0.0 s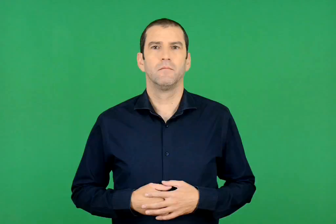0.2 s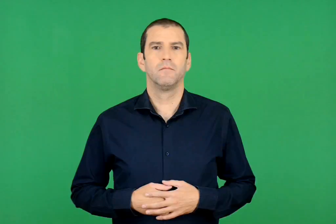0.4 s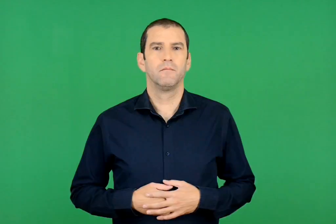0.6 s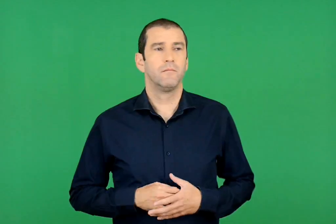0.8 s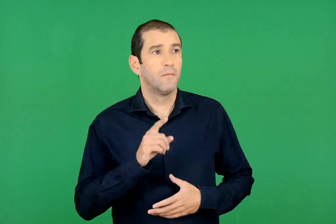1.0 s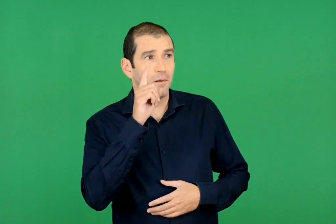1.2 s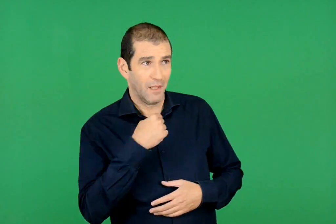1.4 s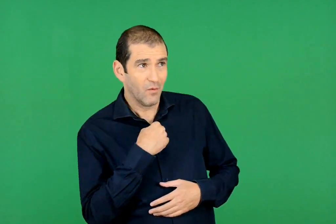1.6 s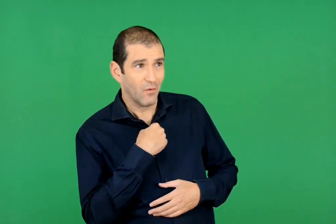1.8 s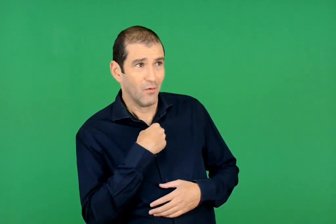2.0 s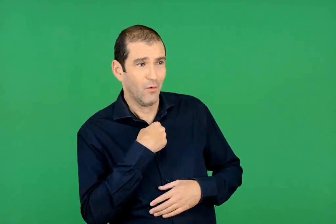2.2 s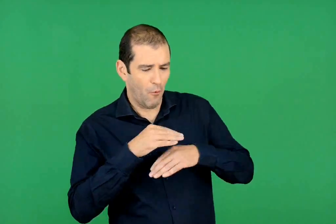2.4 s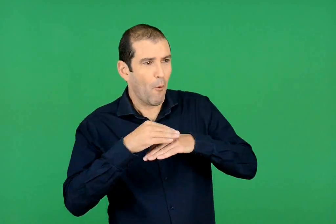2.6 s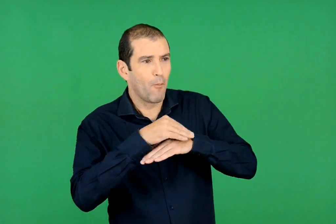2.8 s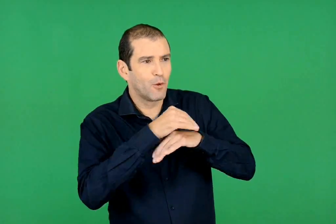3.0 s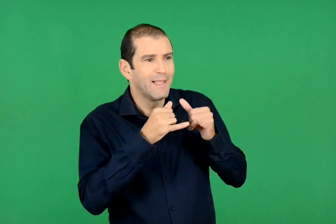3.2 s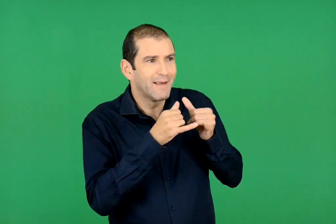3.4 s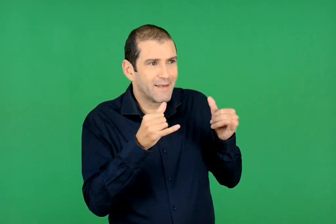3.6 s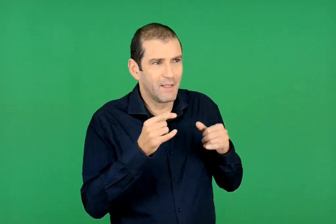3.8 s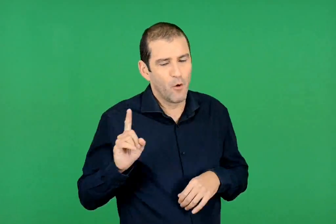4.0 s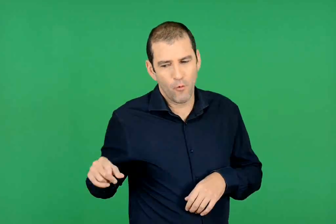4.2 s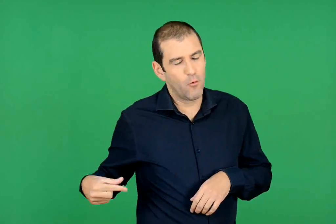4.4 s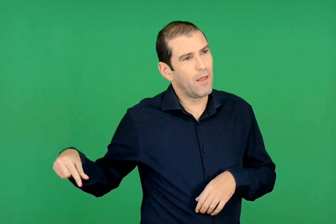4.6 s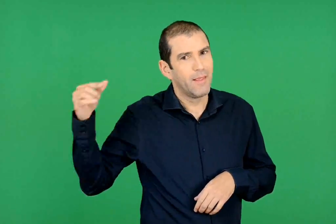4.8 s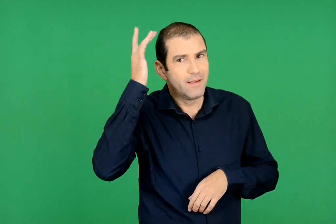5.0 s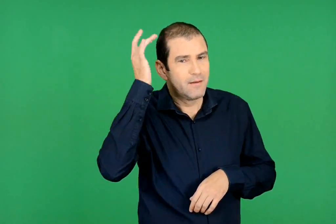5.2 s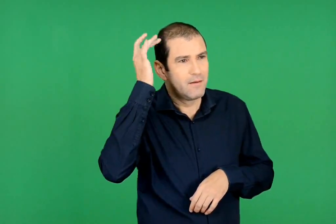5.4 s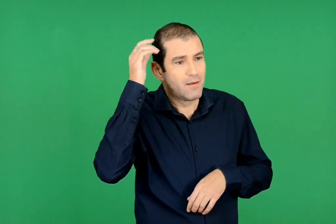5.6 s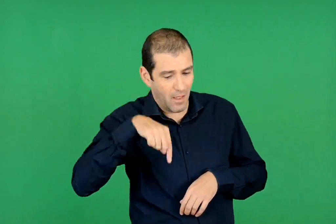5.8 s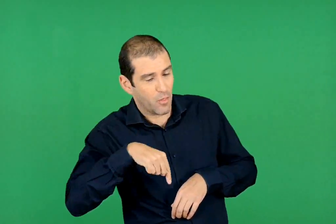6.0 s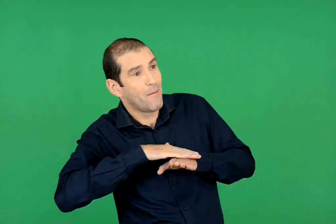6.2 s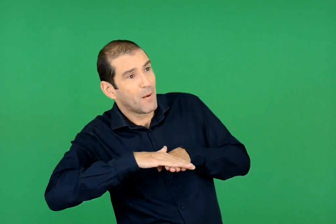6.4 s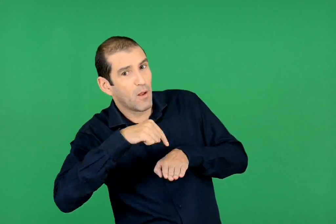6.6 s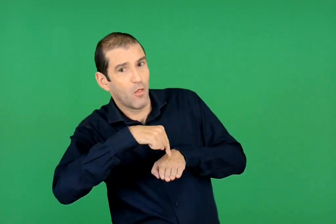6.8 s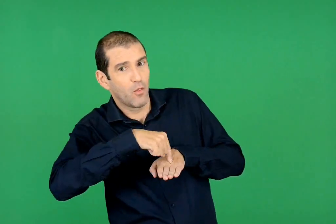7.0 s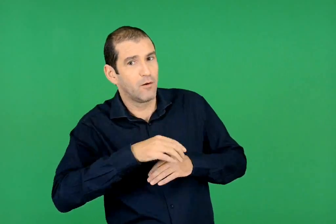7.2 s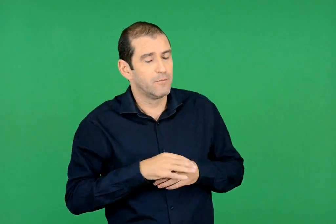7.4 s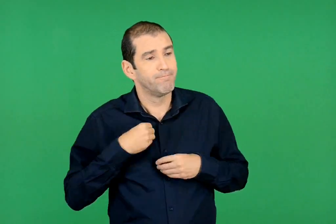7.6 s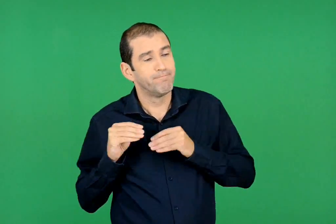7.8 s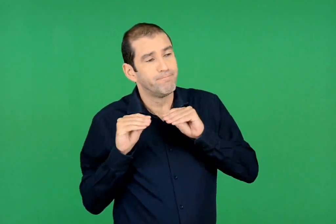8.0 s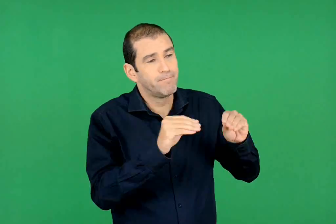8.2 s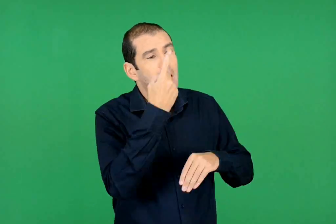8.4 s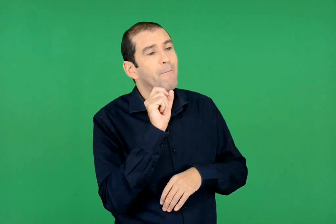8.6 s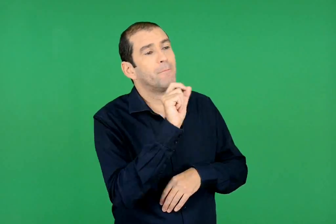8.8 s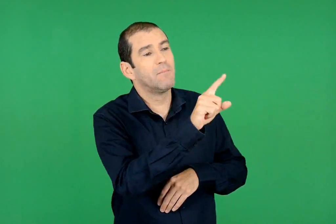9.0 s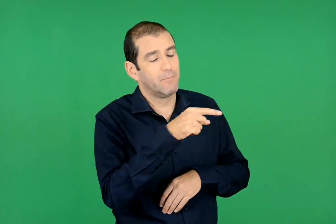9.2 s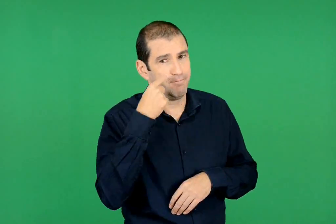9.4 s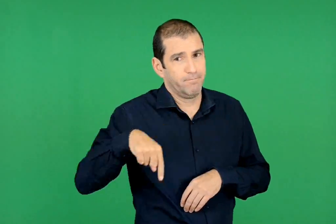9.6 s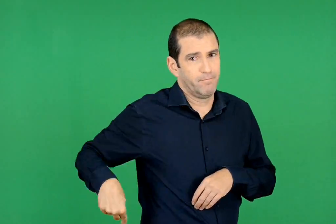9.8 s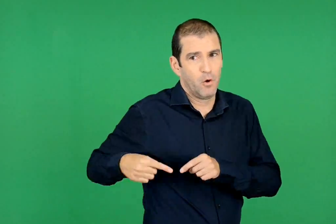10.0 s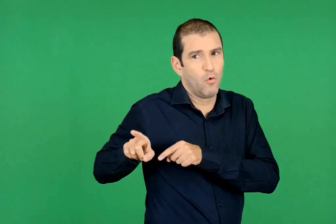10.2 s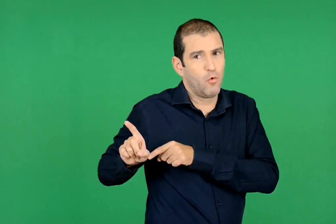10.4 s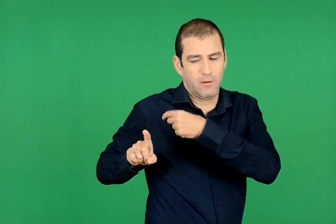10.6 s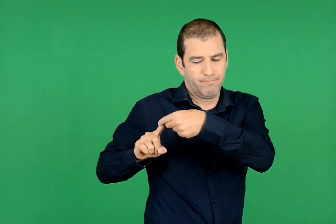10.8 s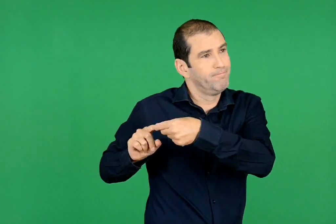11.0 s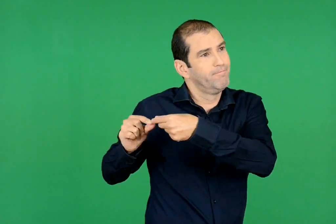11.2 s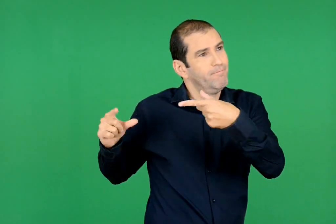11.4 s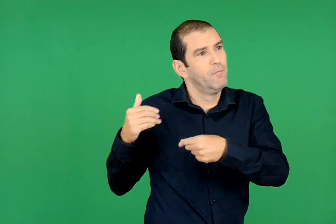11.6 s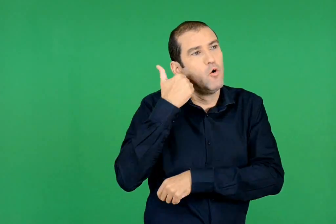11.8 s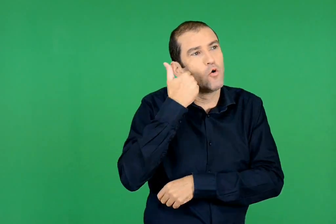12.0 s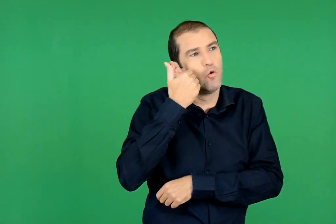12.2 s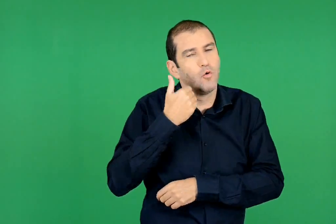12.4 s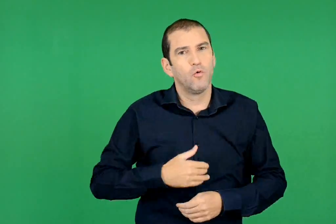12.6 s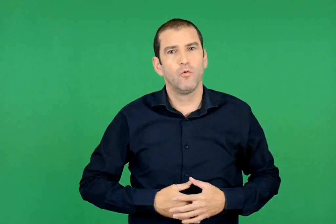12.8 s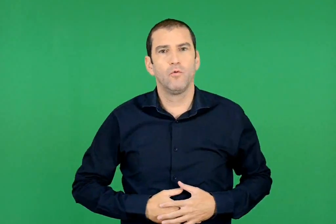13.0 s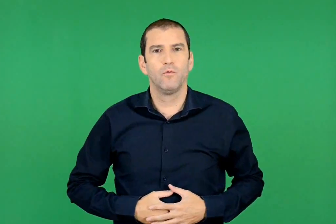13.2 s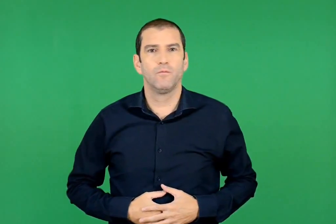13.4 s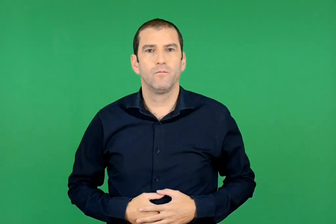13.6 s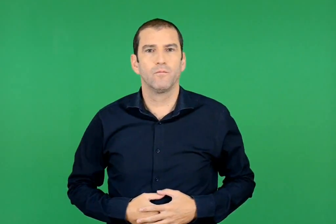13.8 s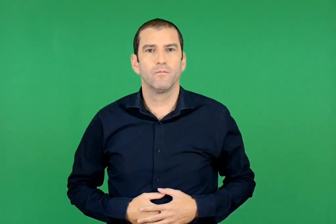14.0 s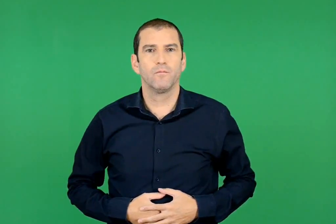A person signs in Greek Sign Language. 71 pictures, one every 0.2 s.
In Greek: εγώ. το γκρίζο ποντίκι με την κίτρινη ουρά. εδώ στο πάτωμα. σου έφερα ένα μήνυμα. είναι δεμένο στην ουρά μου με μια κόκκινη κλωστή
